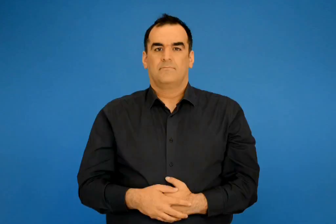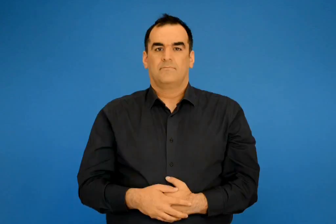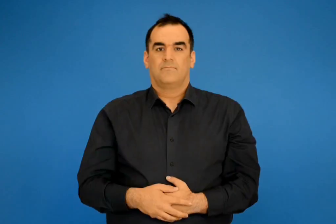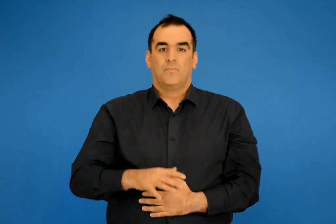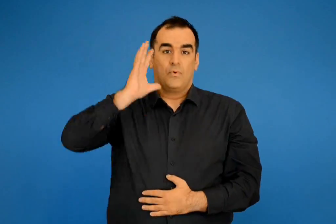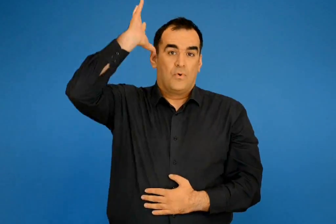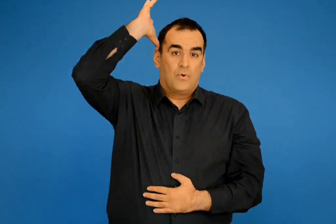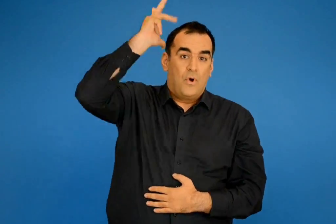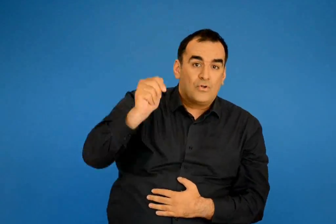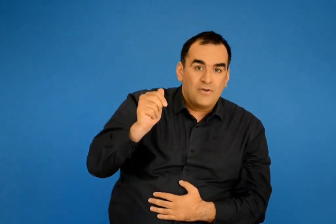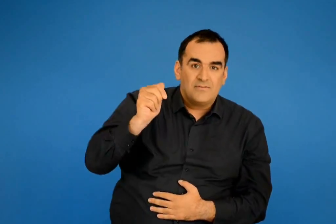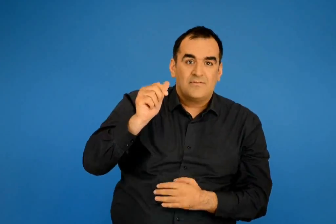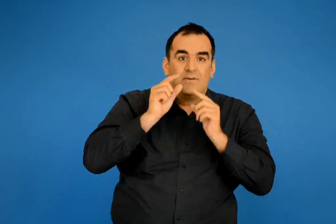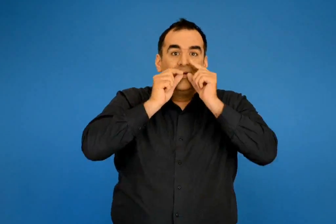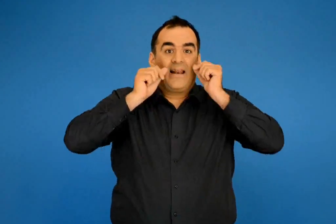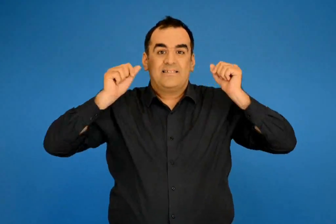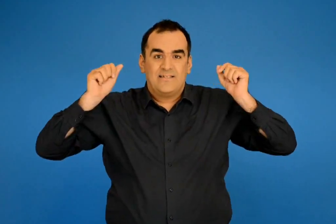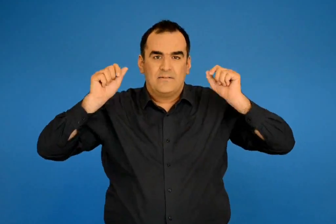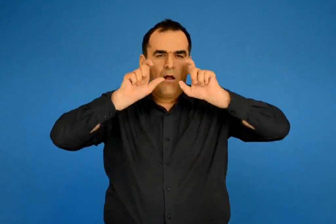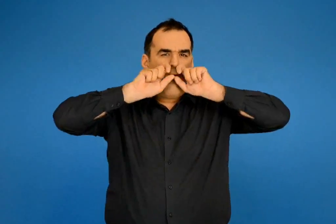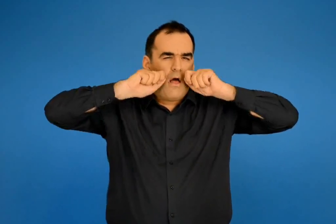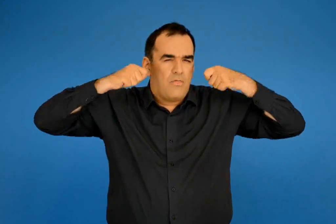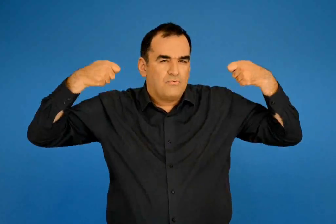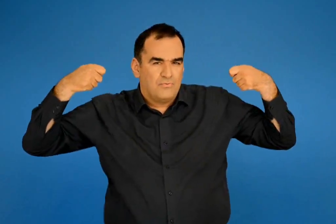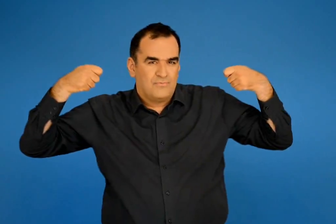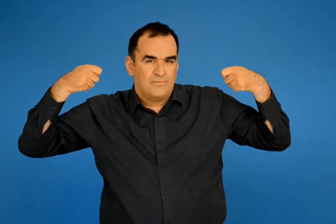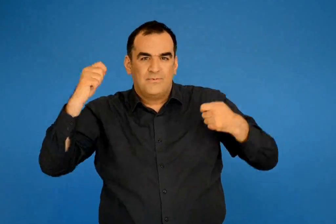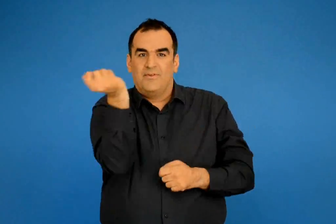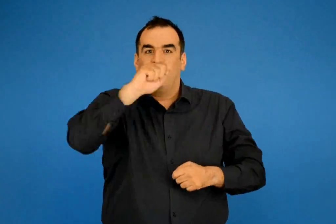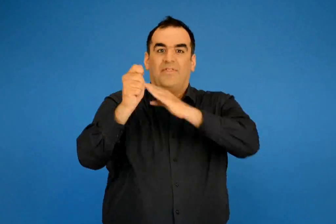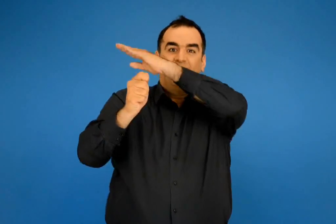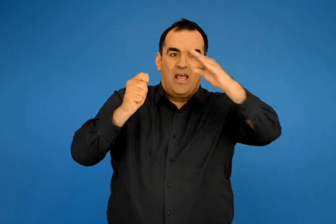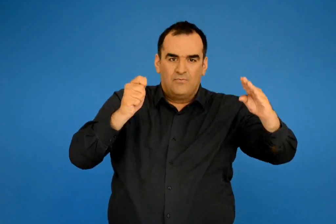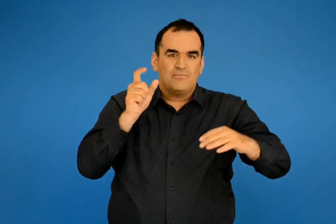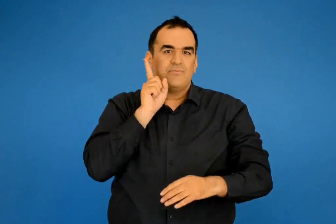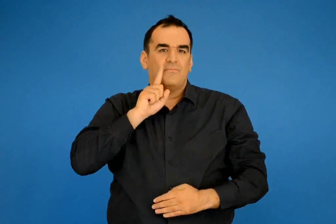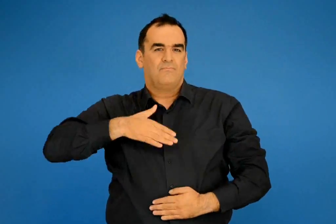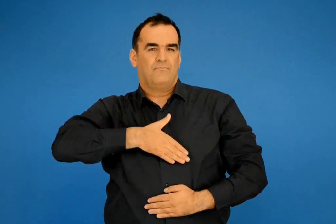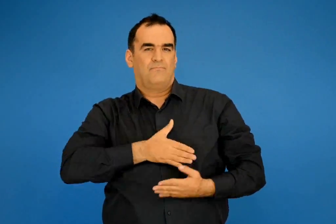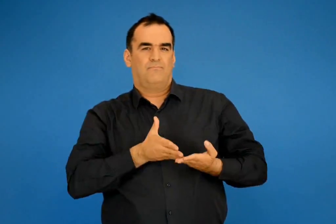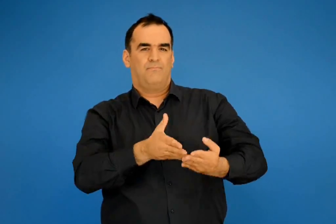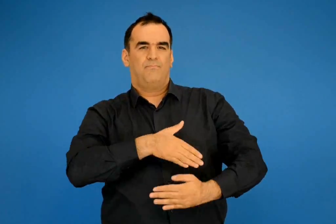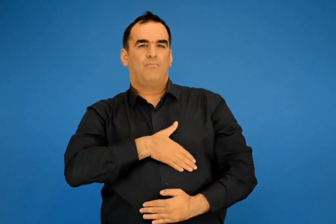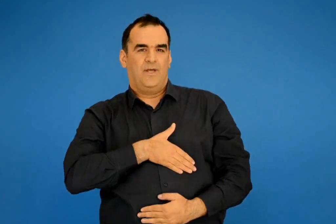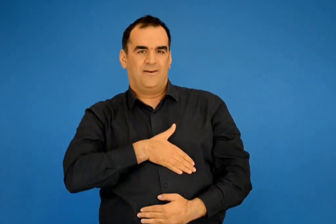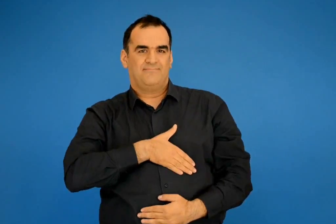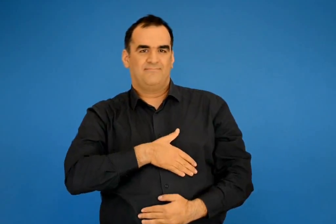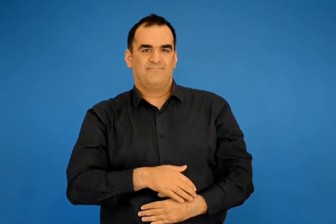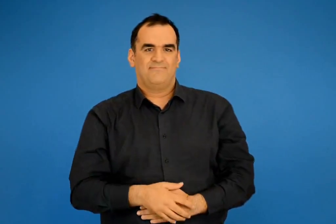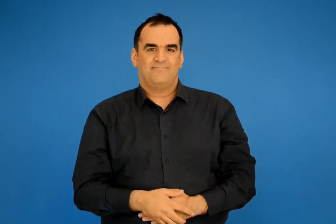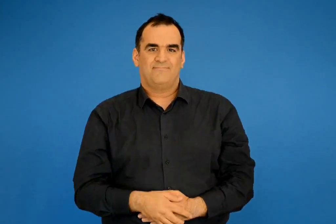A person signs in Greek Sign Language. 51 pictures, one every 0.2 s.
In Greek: κολοκοτρώνης καραϊσκάκης ανδρούτσος διάκος μπουμπουλίνα
